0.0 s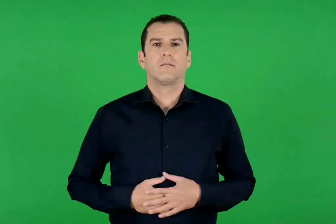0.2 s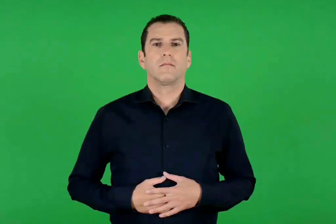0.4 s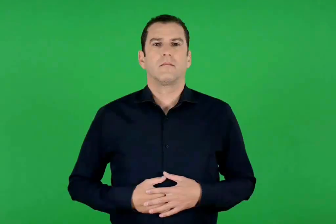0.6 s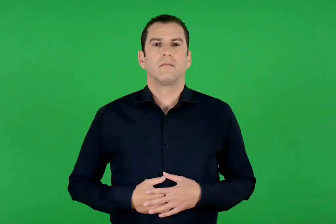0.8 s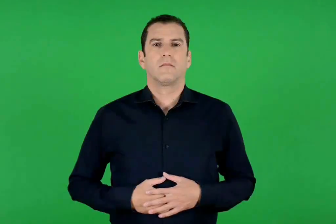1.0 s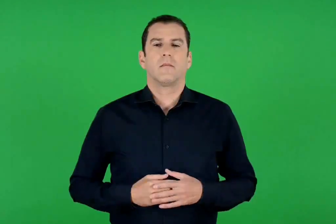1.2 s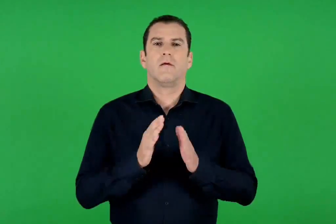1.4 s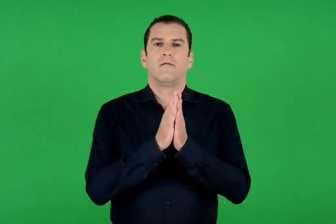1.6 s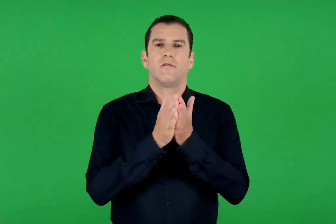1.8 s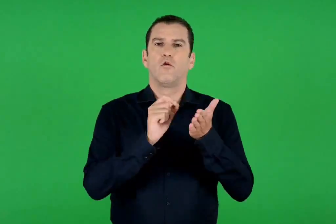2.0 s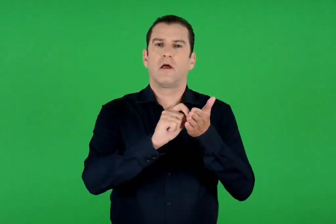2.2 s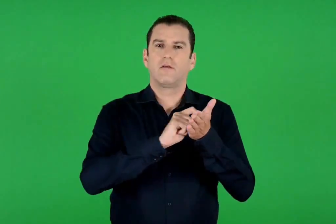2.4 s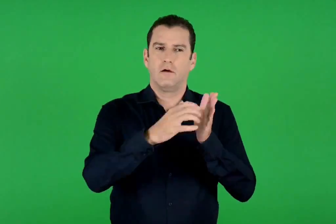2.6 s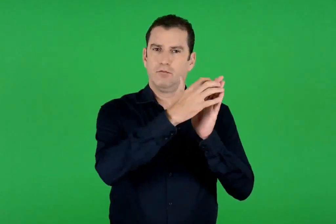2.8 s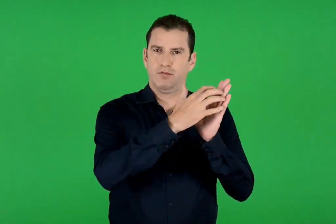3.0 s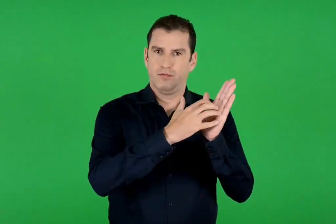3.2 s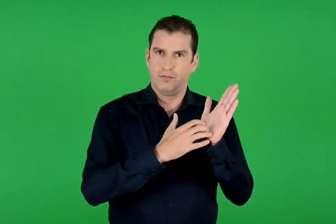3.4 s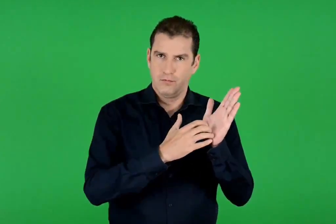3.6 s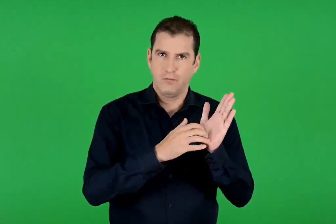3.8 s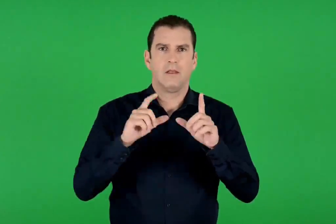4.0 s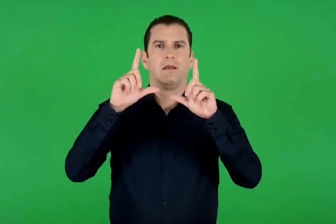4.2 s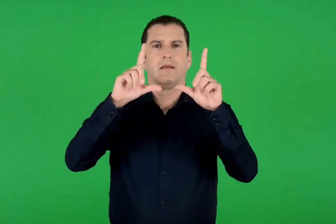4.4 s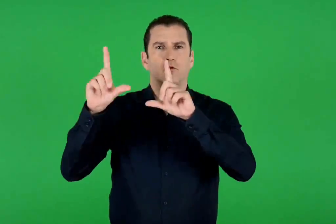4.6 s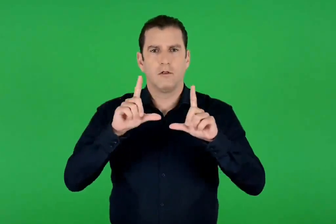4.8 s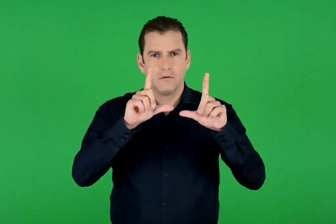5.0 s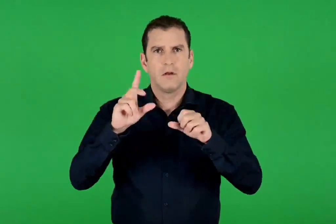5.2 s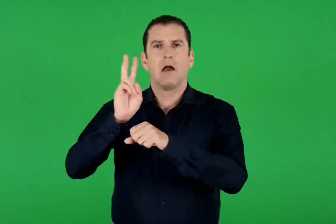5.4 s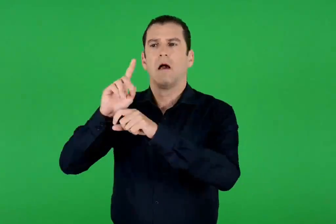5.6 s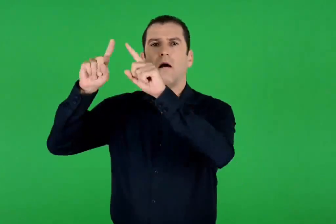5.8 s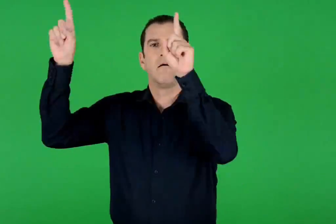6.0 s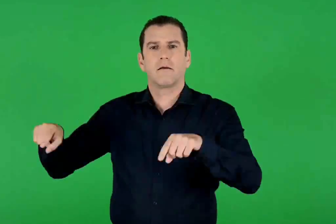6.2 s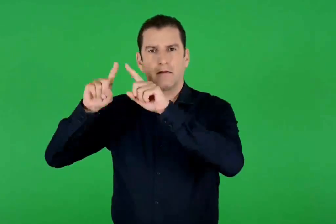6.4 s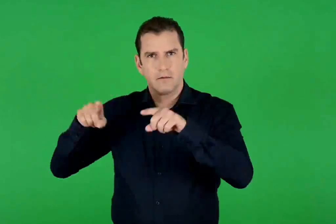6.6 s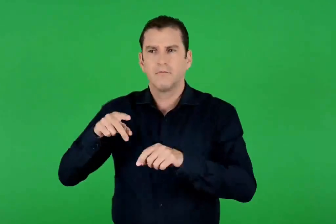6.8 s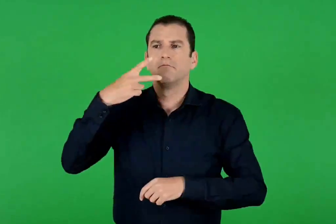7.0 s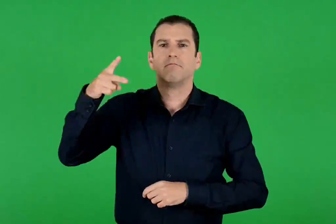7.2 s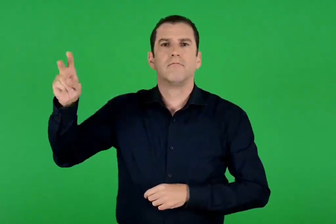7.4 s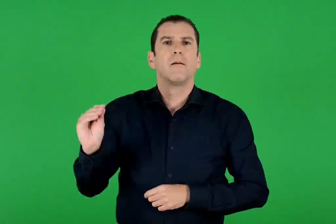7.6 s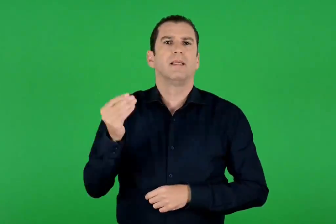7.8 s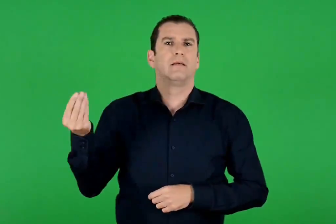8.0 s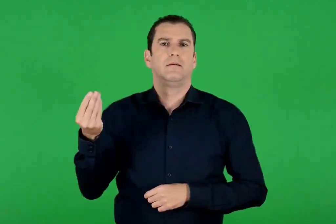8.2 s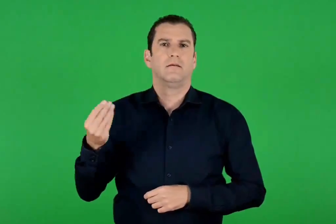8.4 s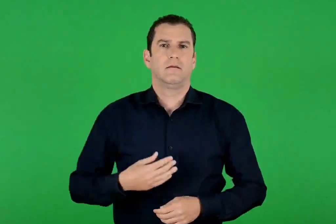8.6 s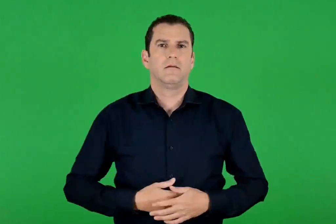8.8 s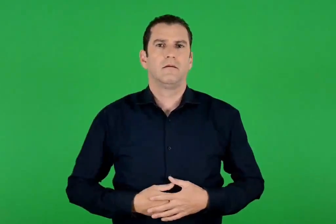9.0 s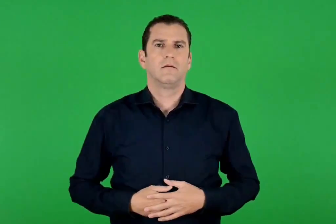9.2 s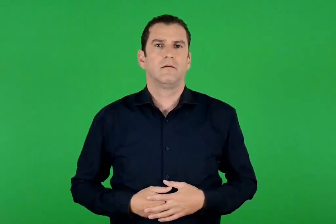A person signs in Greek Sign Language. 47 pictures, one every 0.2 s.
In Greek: βιβλιογραφία πηγές εικόνων και χαρτών
